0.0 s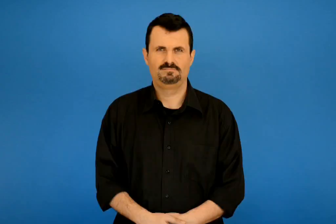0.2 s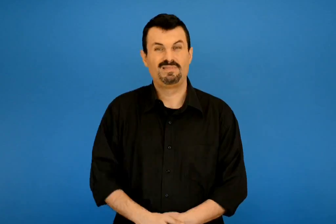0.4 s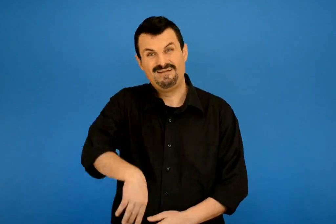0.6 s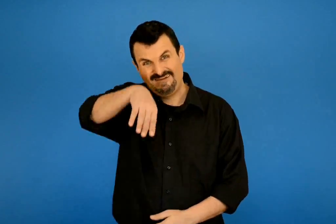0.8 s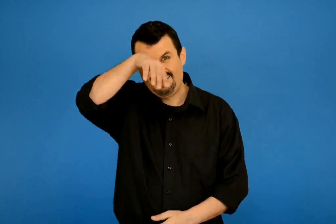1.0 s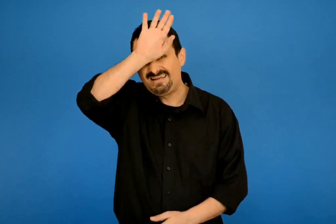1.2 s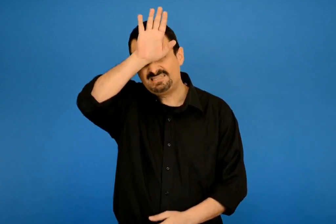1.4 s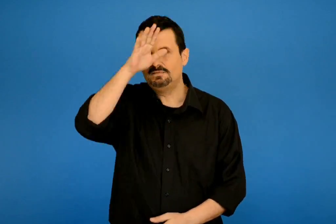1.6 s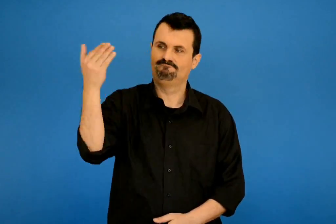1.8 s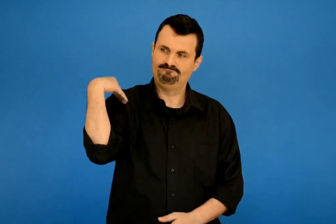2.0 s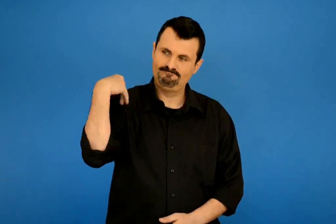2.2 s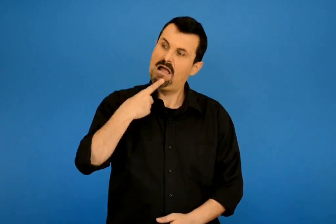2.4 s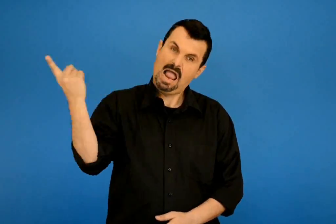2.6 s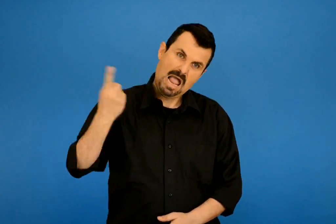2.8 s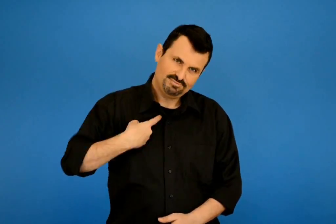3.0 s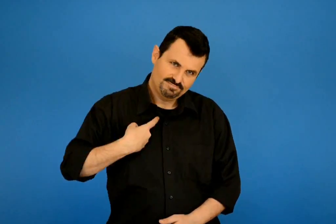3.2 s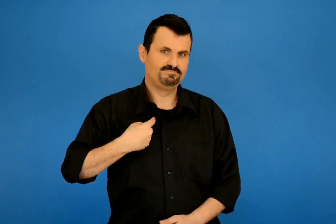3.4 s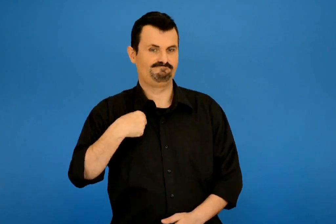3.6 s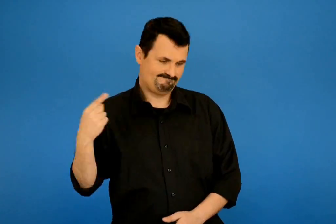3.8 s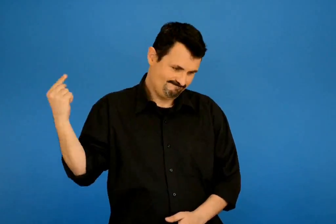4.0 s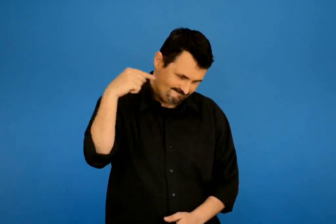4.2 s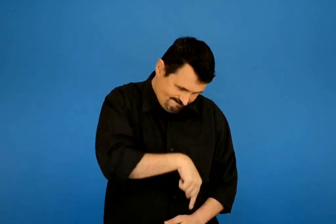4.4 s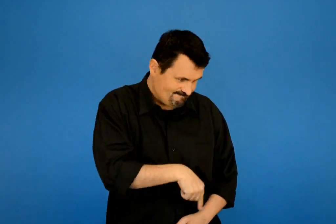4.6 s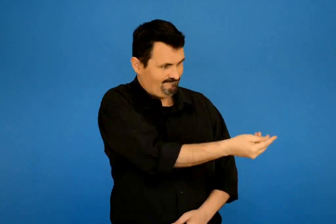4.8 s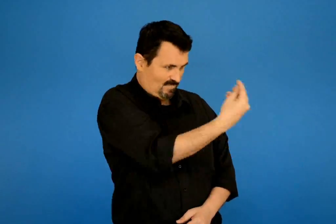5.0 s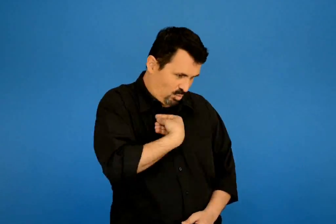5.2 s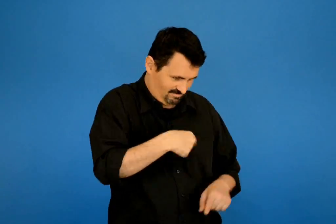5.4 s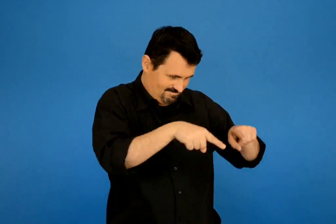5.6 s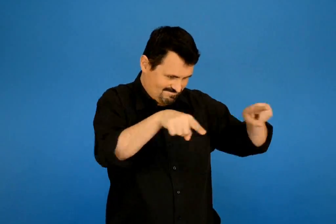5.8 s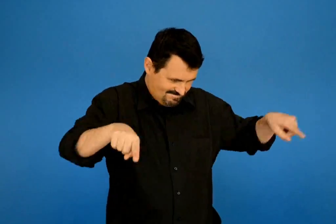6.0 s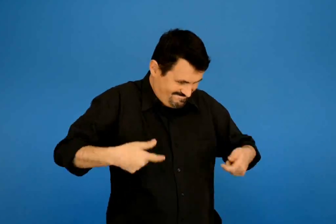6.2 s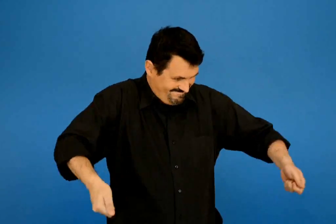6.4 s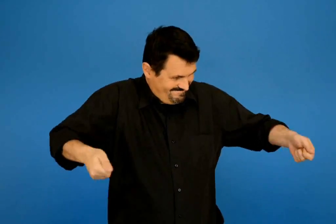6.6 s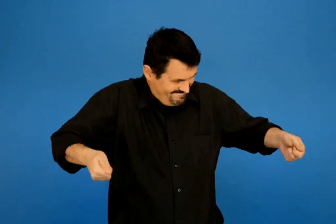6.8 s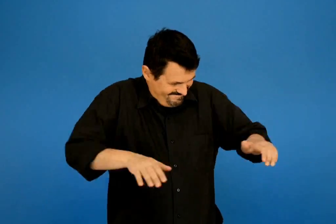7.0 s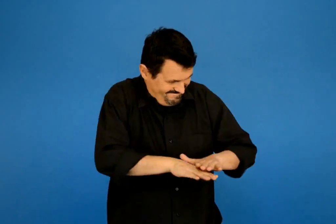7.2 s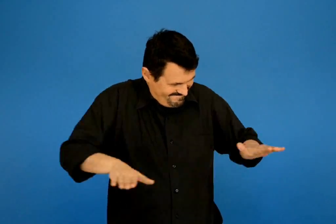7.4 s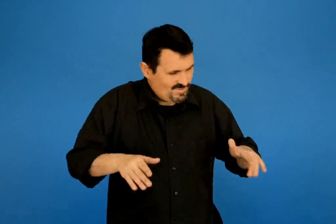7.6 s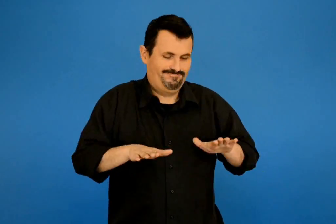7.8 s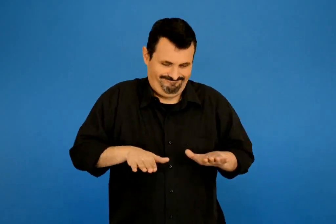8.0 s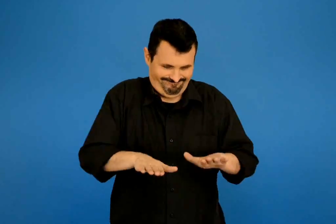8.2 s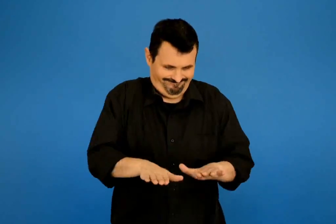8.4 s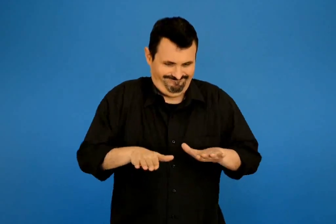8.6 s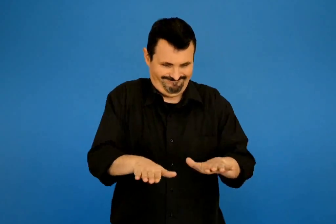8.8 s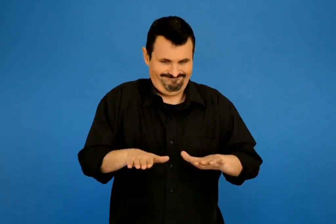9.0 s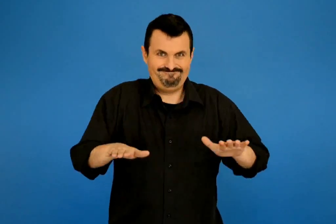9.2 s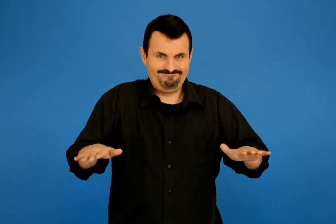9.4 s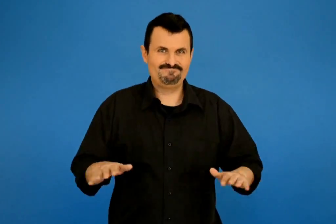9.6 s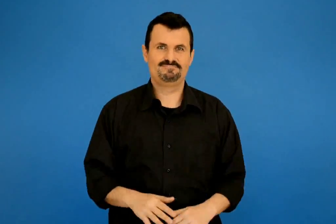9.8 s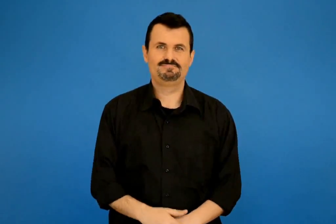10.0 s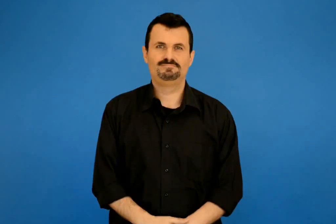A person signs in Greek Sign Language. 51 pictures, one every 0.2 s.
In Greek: με έστειλε η βασίλισσα να μου δώσεις το σατσι σου να κάνουμε πίτες
